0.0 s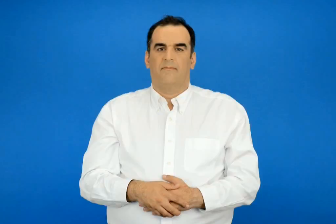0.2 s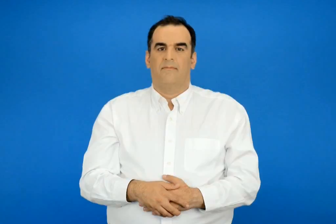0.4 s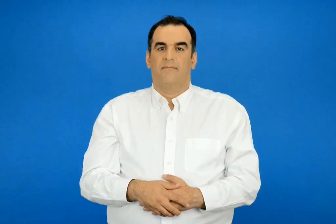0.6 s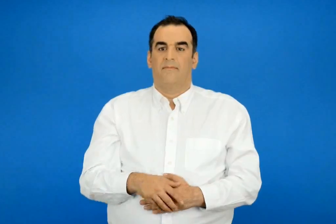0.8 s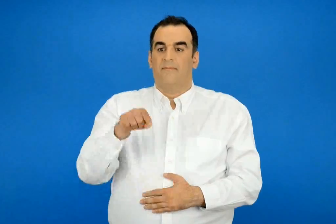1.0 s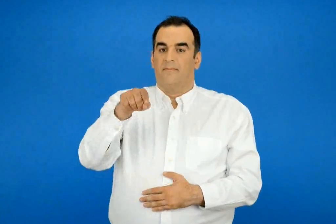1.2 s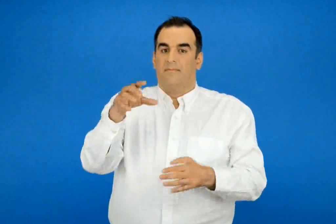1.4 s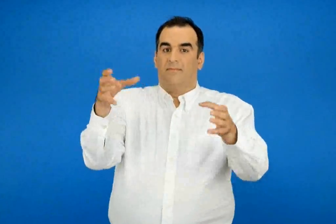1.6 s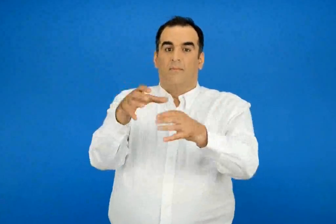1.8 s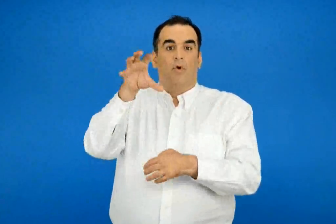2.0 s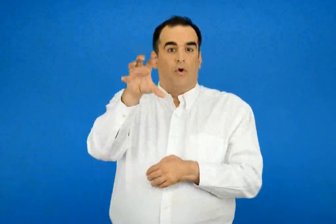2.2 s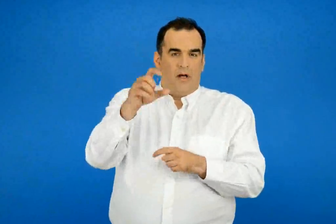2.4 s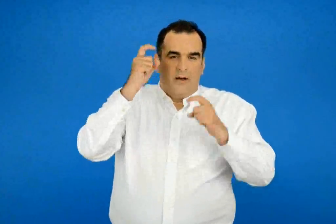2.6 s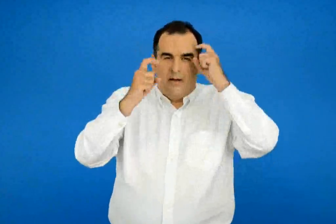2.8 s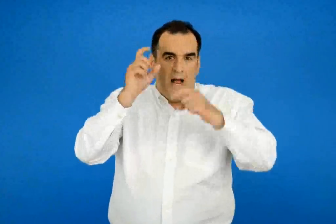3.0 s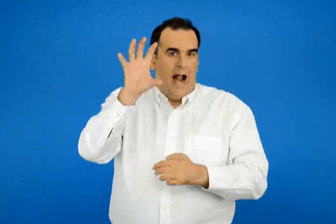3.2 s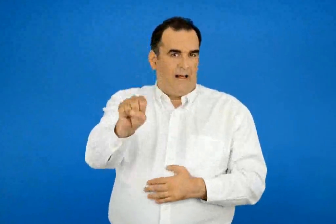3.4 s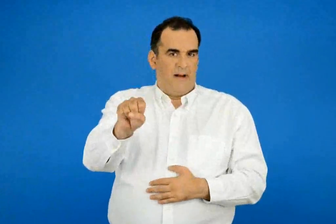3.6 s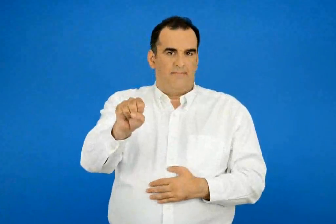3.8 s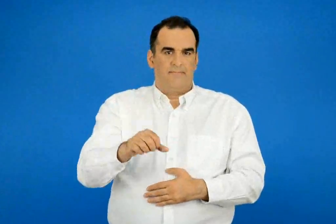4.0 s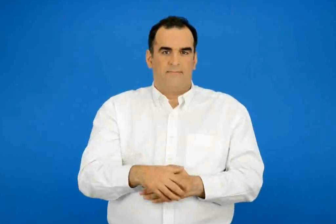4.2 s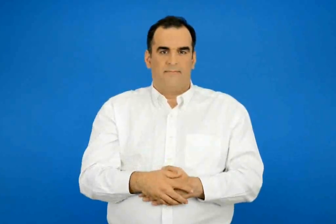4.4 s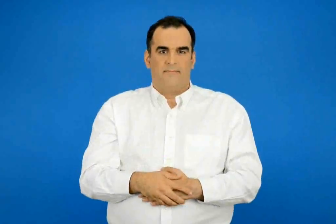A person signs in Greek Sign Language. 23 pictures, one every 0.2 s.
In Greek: στη χώρα των αινιγμάτων
